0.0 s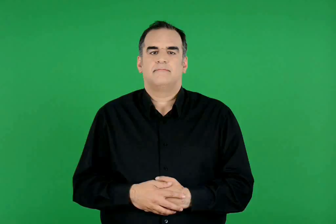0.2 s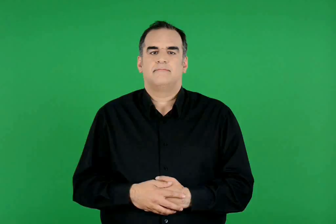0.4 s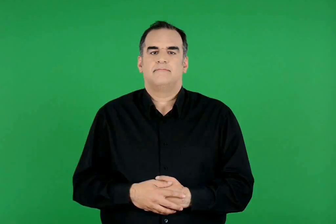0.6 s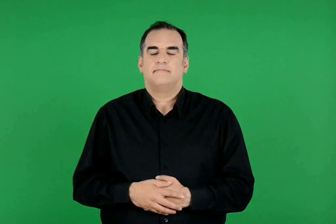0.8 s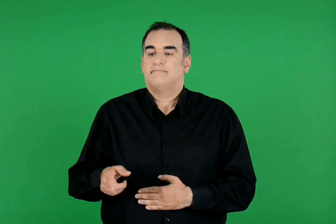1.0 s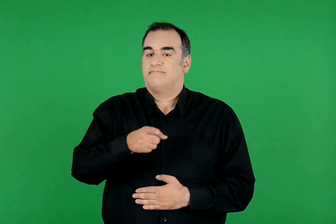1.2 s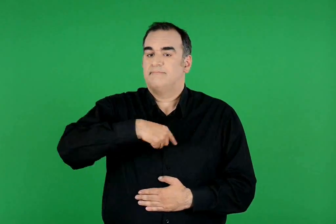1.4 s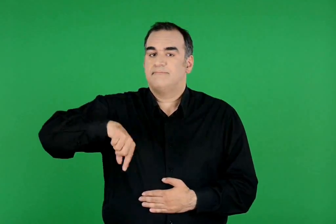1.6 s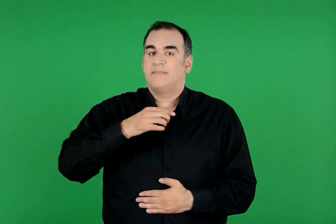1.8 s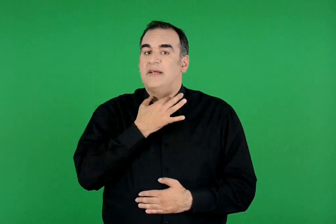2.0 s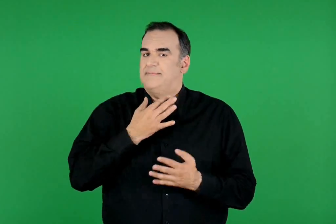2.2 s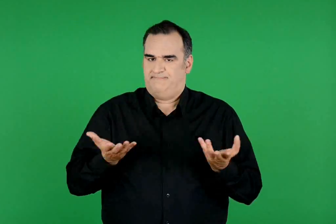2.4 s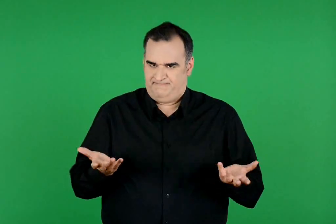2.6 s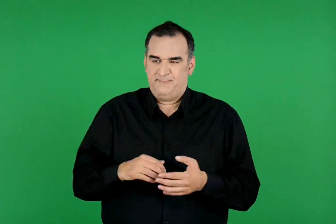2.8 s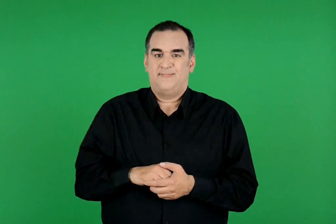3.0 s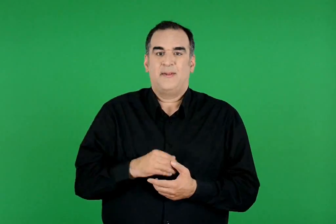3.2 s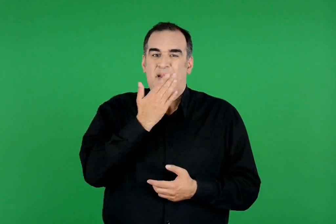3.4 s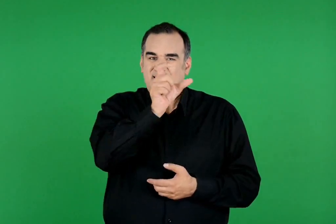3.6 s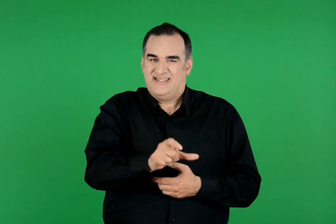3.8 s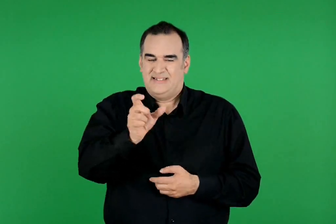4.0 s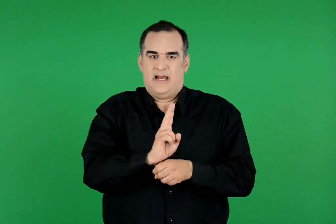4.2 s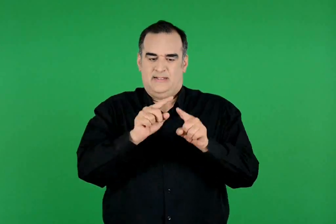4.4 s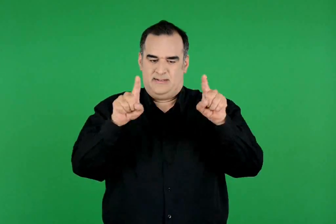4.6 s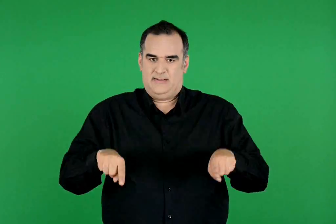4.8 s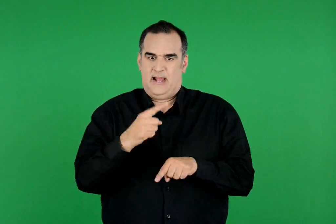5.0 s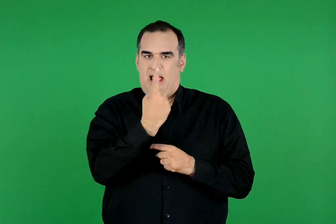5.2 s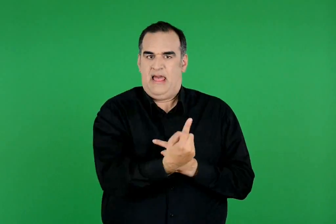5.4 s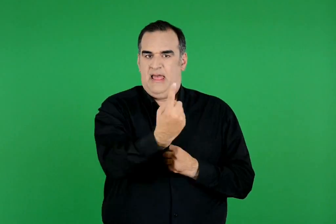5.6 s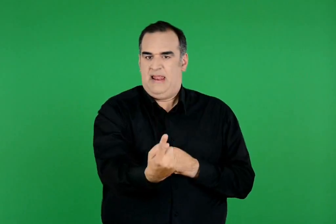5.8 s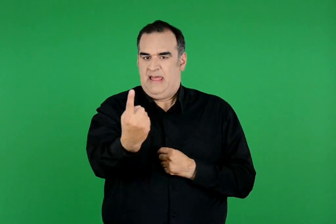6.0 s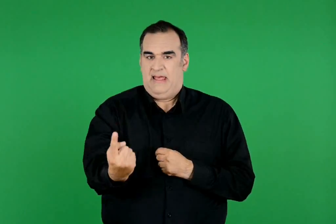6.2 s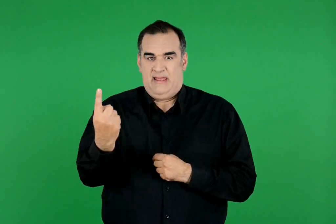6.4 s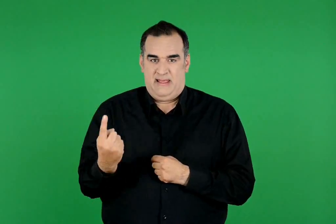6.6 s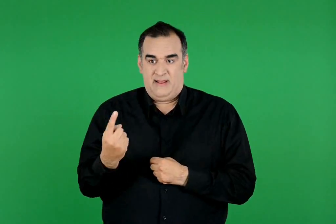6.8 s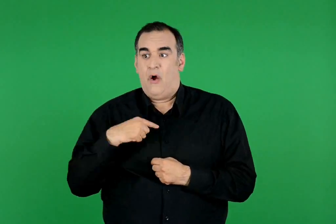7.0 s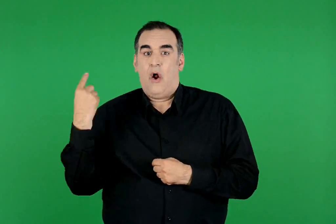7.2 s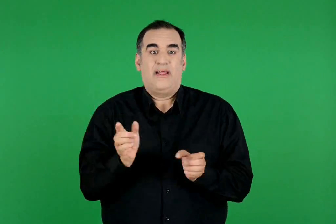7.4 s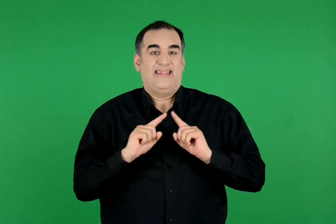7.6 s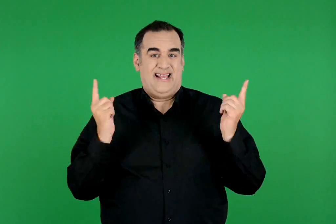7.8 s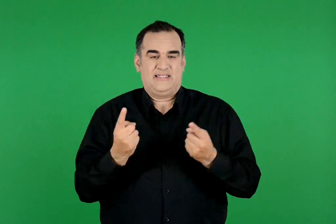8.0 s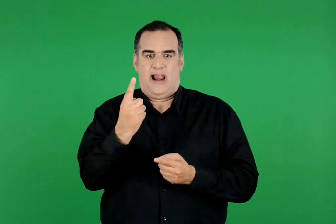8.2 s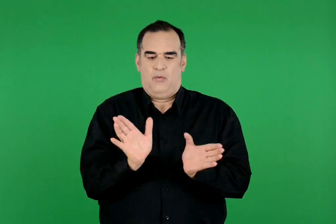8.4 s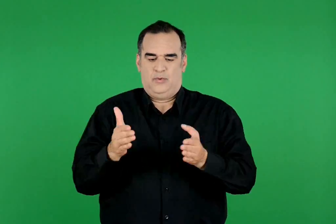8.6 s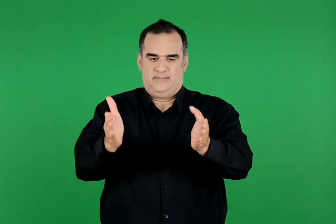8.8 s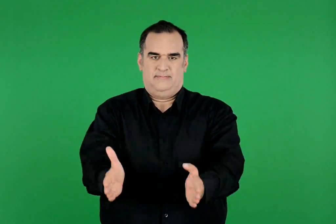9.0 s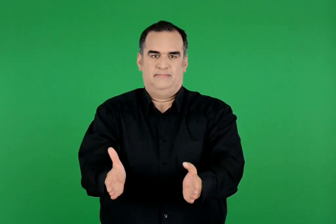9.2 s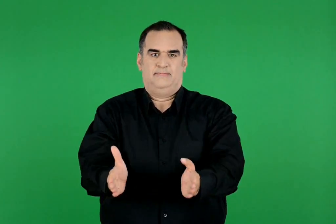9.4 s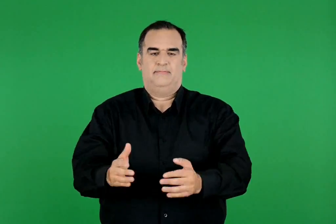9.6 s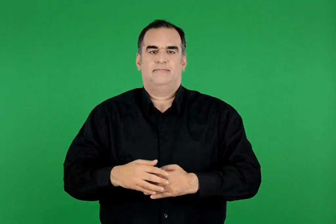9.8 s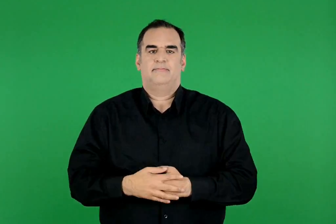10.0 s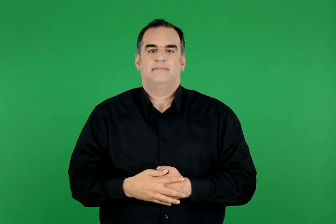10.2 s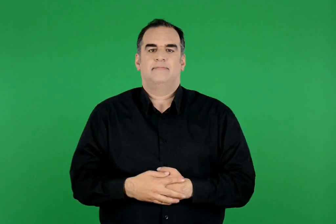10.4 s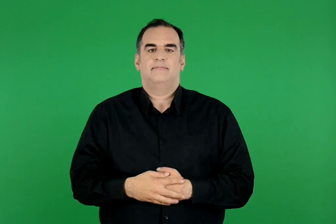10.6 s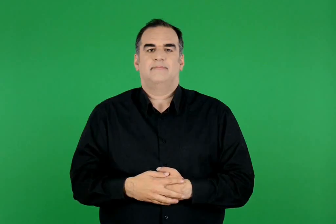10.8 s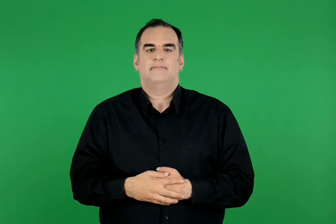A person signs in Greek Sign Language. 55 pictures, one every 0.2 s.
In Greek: θα χρειαστούμε: ένα φύλλο χαρτί για κάθε μαθητή και ένα κουτί για όλη την τάξη
